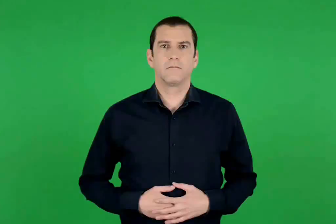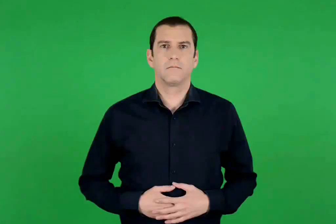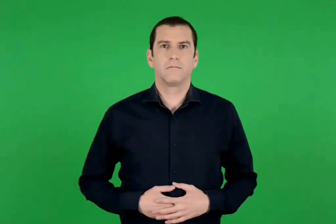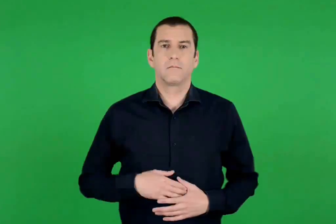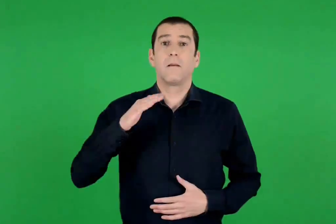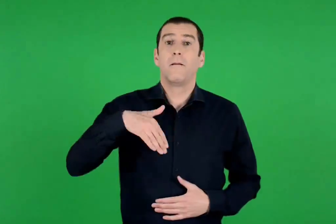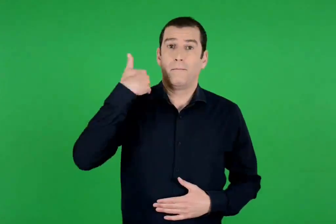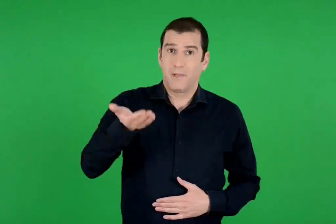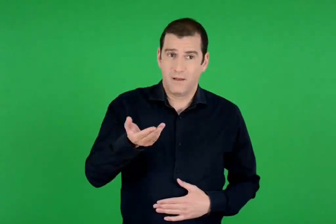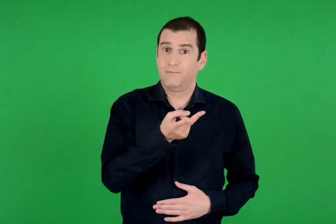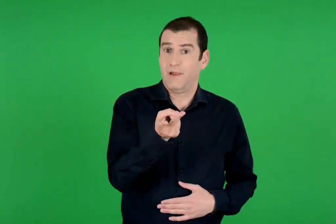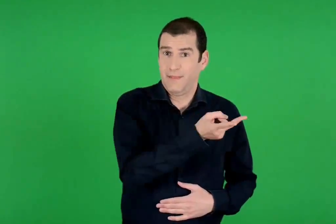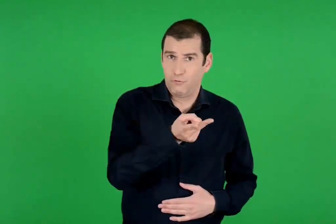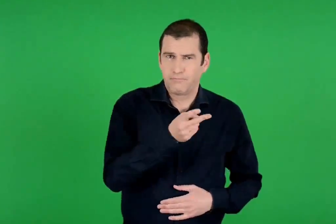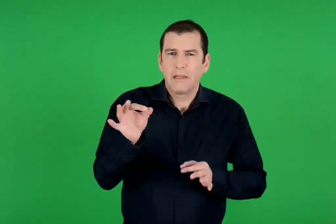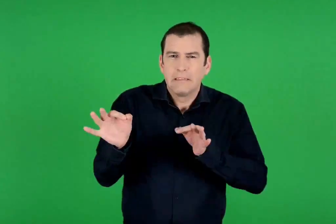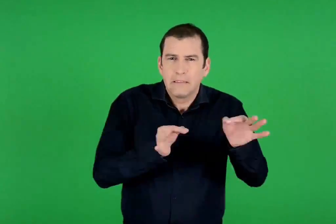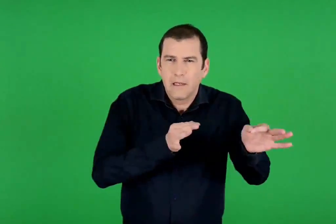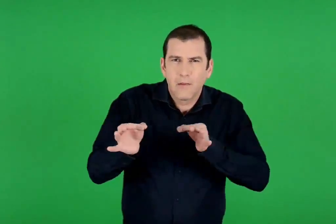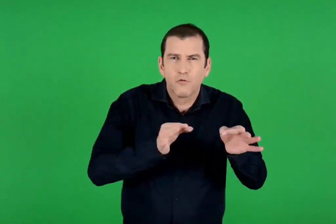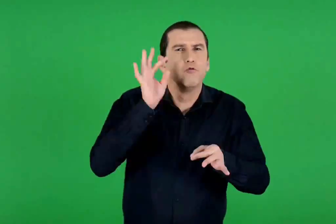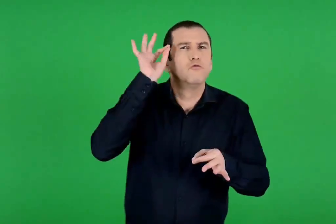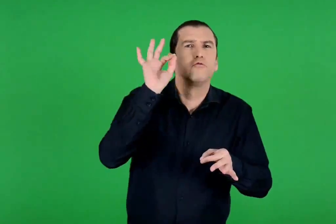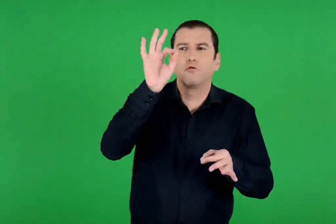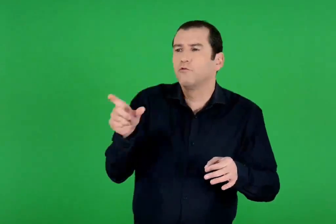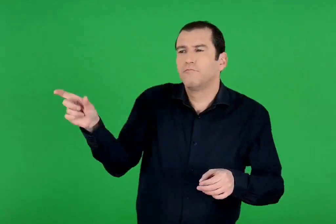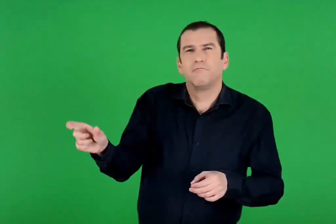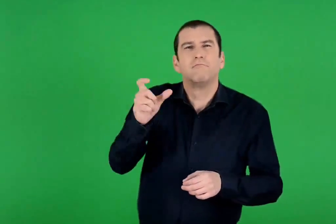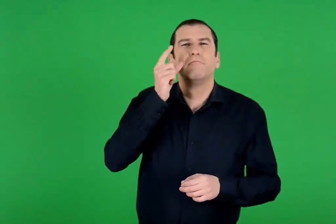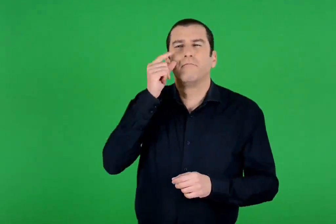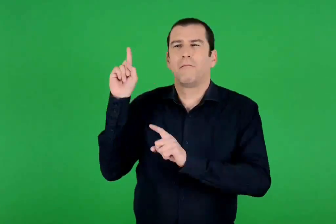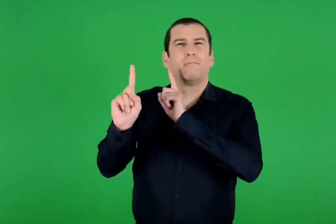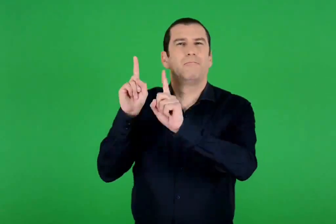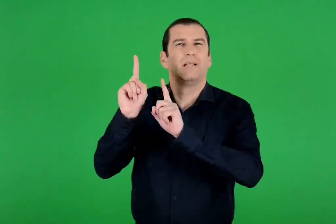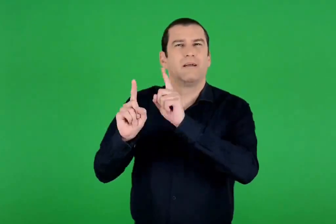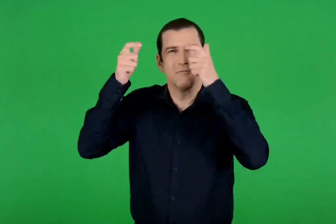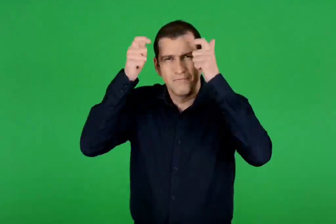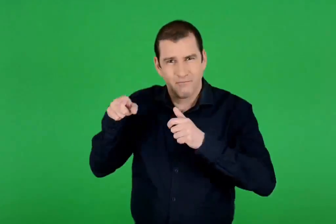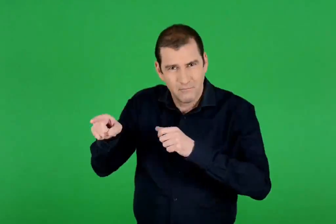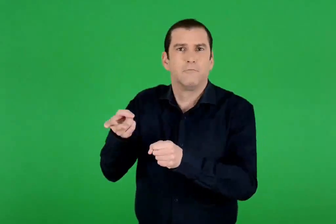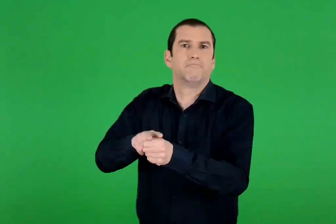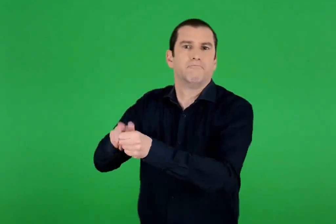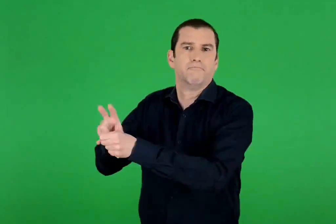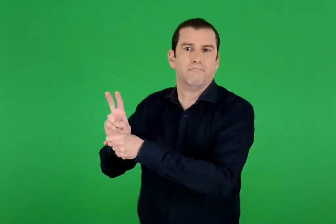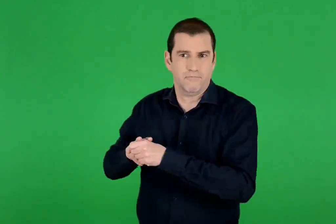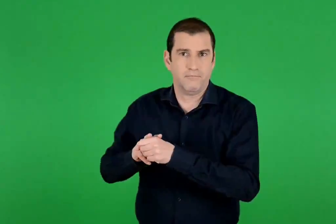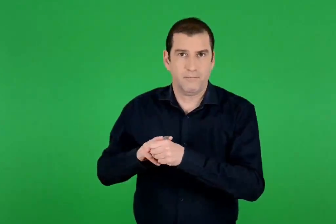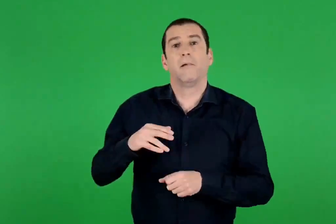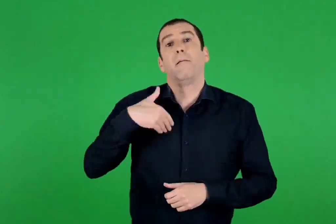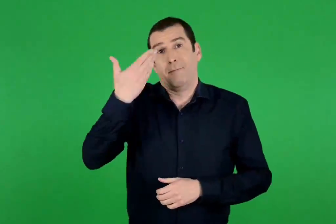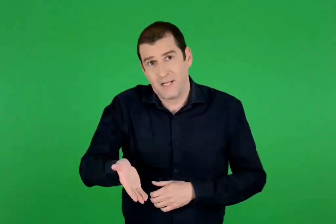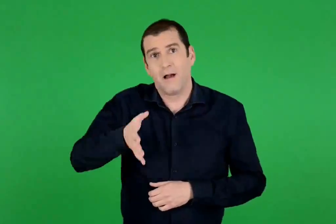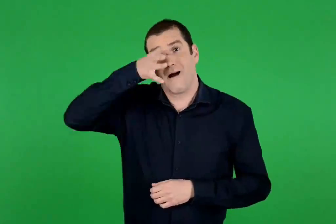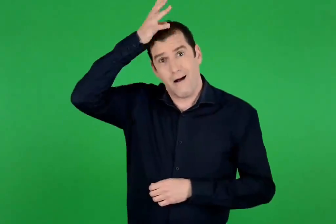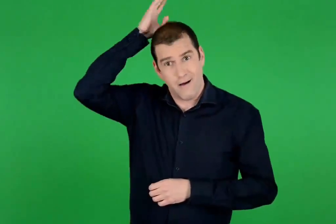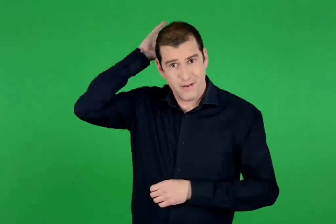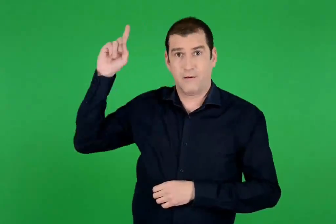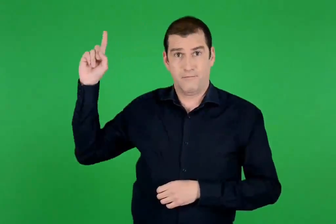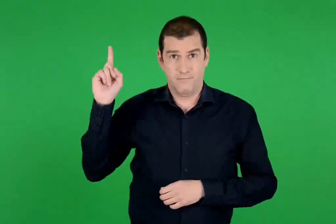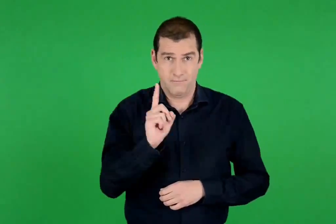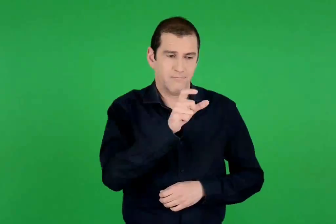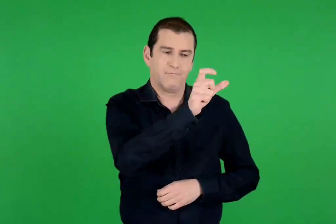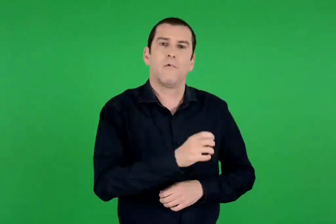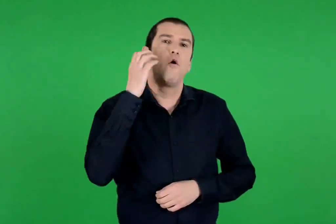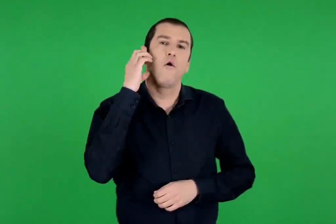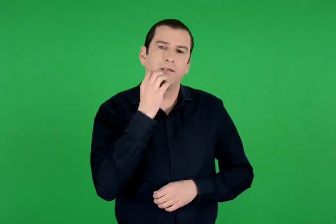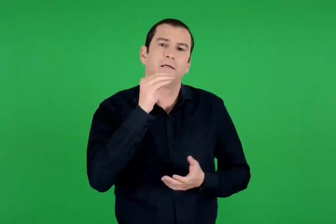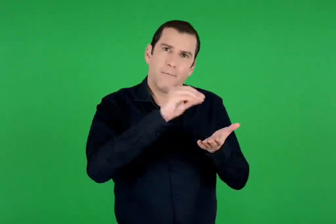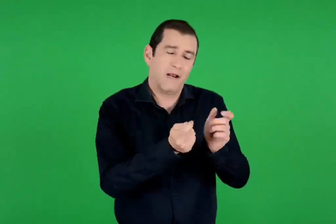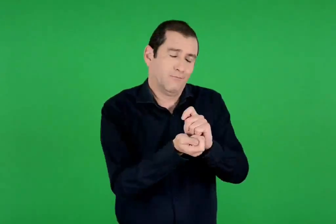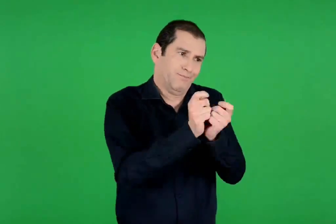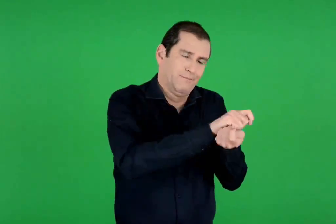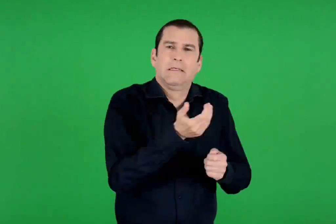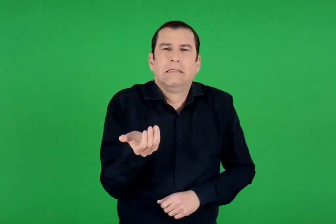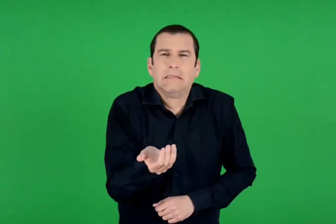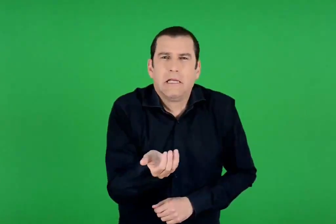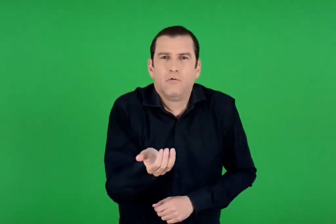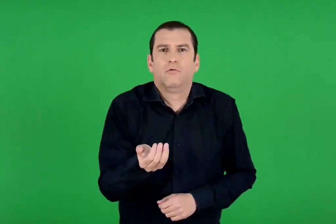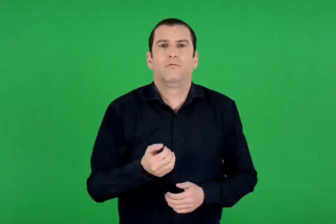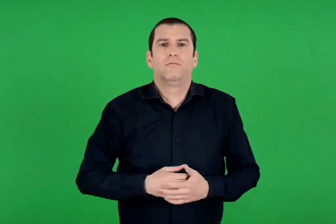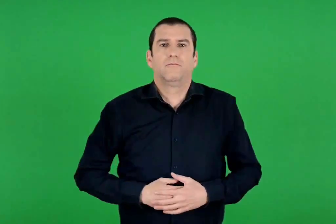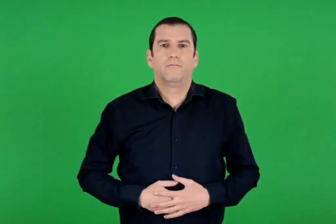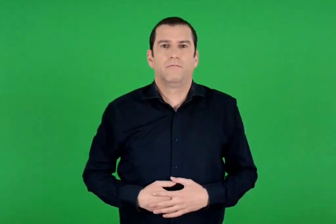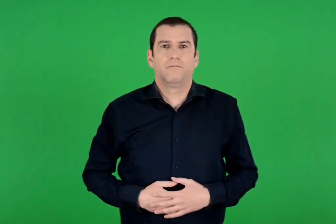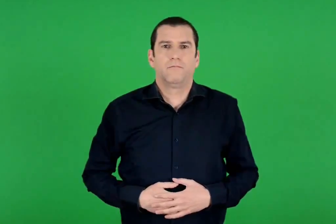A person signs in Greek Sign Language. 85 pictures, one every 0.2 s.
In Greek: μετά κατέστρωσαν μαζί ένα σχέδιο , για να μπορέσουν να σκοτώσουν τους μνηστήρες. τότε ήρθε πάλι η αθηνά κι έκανε τον οδυσσέα ζητιάνο
